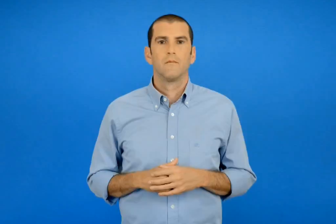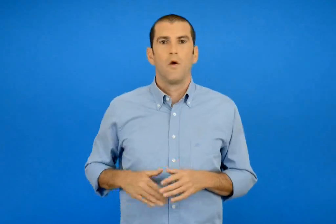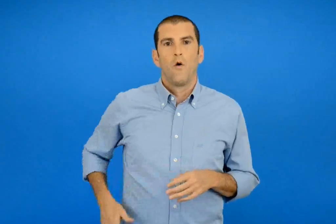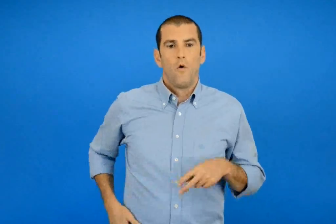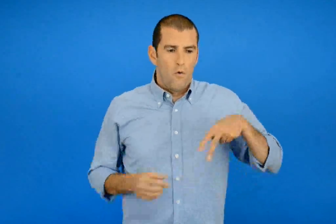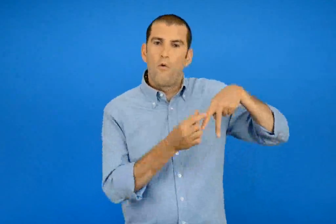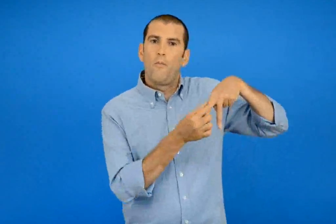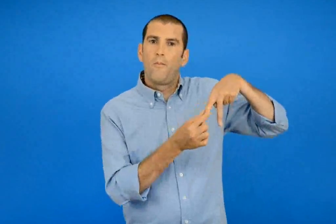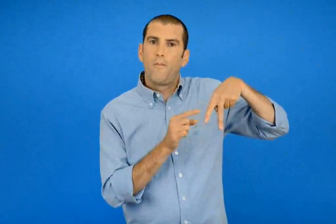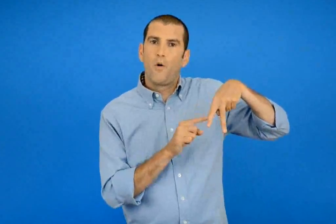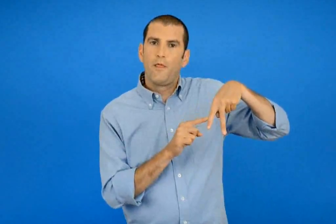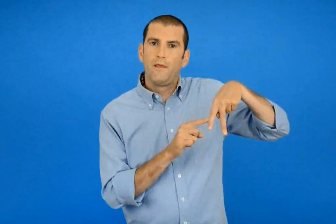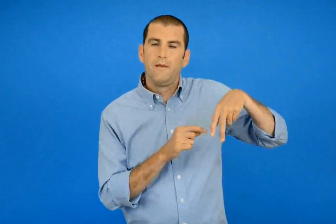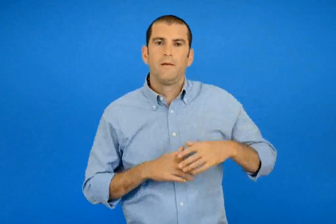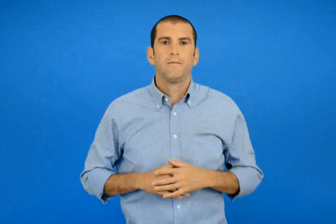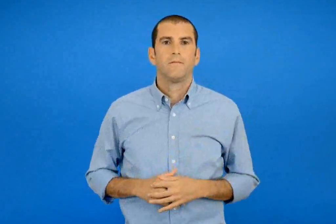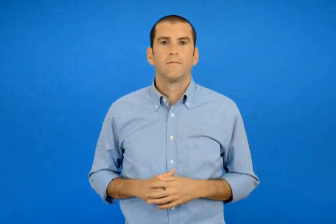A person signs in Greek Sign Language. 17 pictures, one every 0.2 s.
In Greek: πόδι
